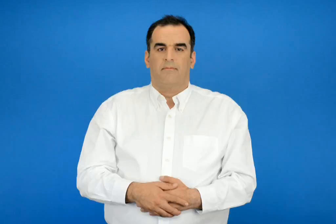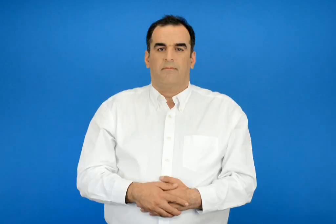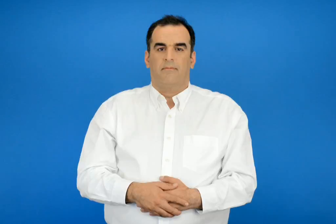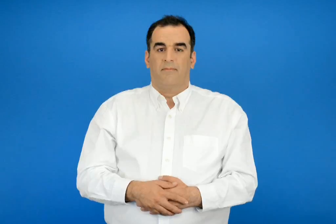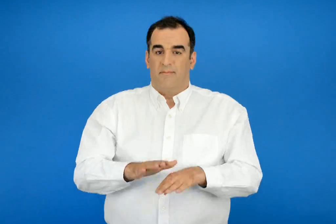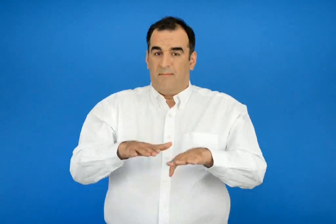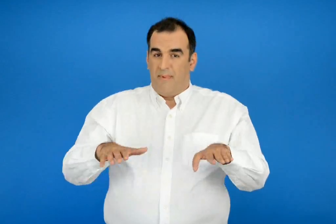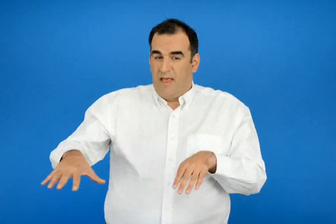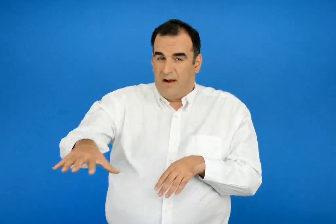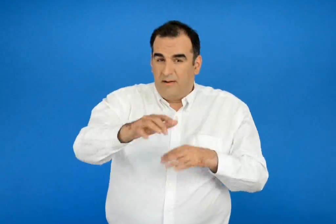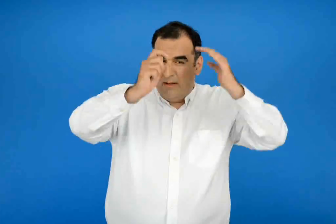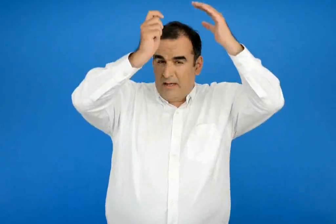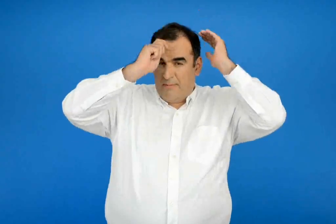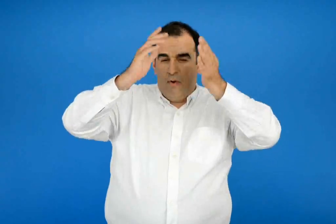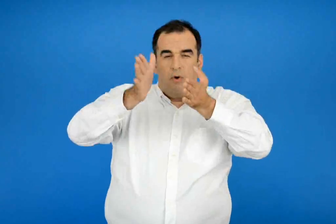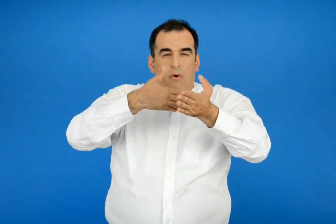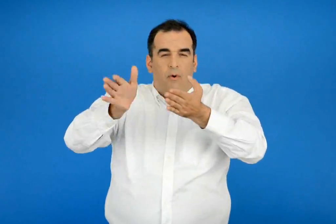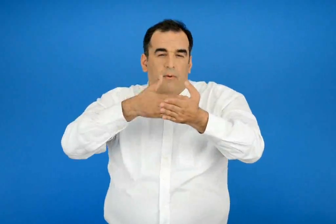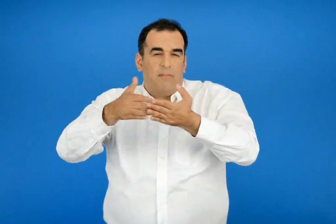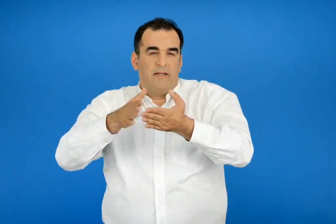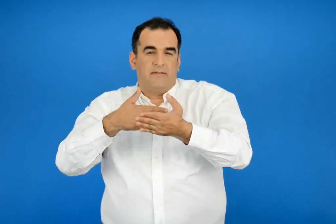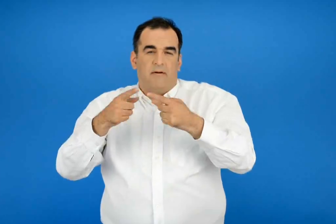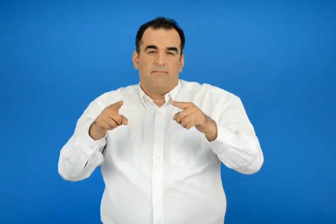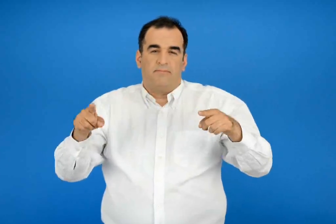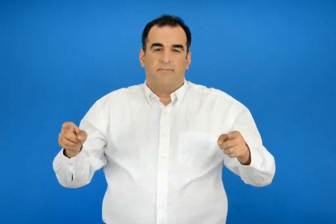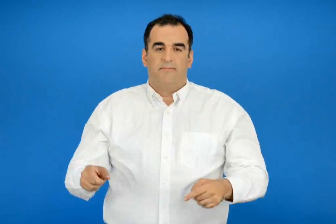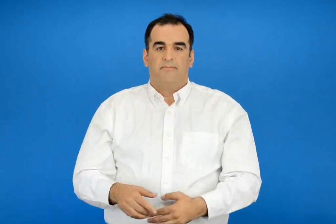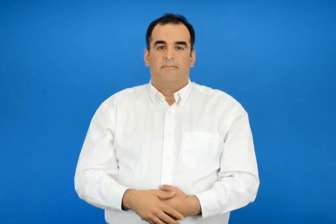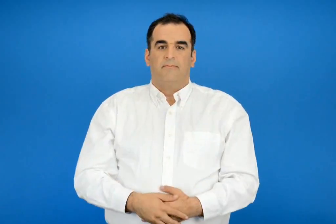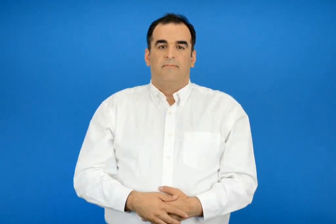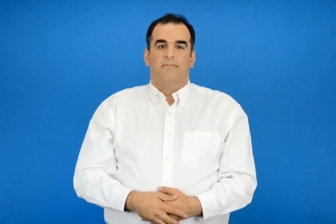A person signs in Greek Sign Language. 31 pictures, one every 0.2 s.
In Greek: τα παιδιά φορούν χρωματιστά καπελά
